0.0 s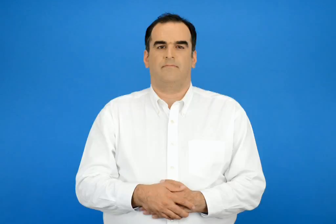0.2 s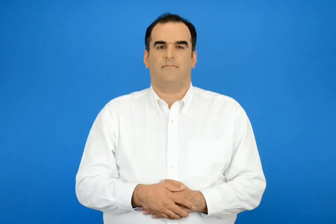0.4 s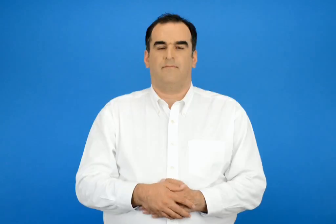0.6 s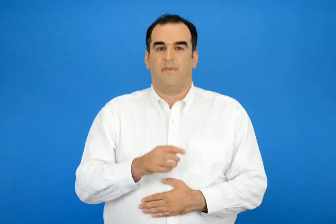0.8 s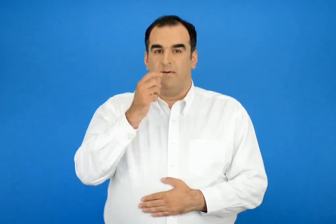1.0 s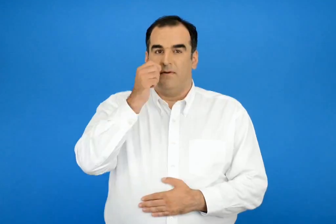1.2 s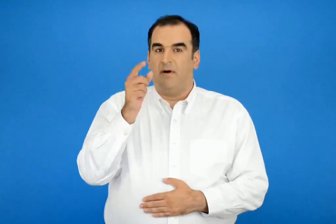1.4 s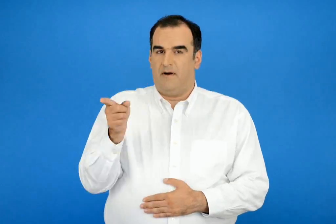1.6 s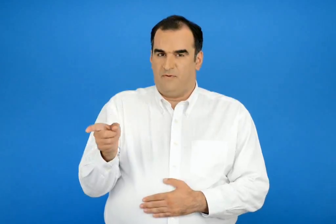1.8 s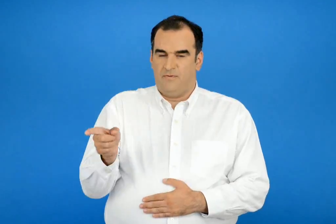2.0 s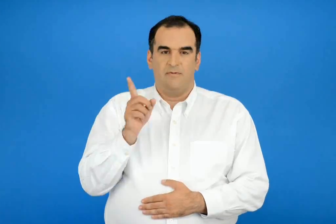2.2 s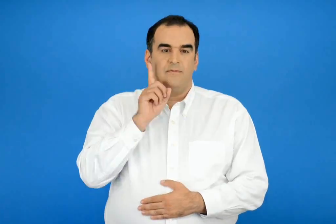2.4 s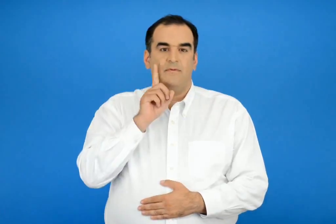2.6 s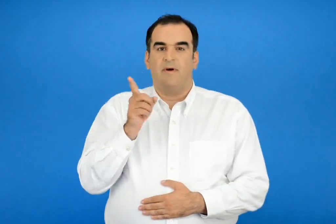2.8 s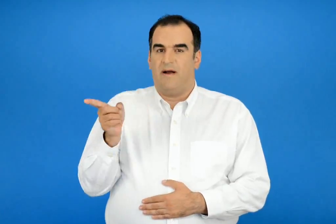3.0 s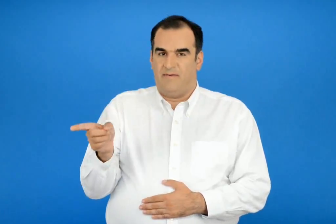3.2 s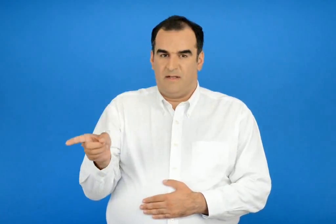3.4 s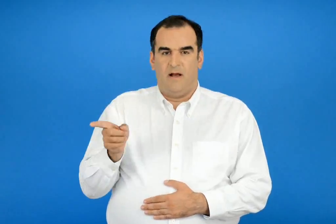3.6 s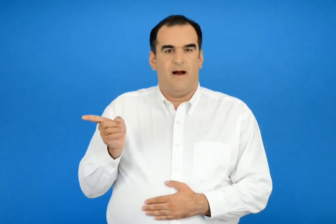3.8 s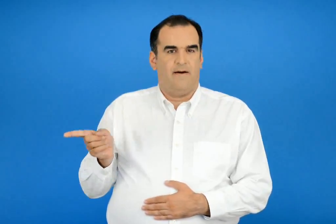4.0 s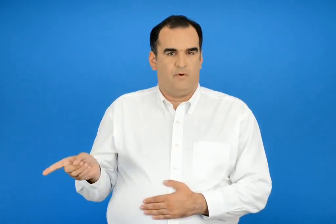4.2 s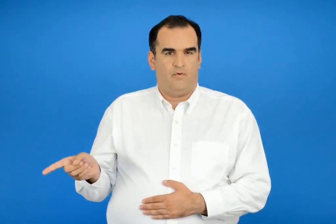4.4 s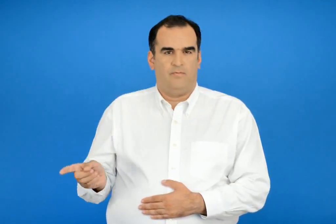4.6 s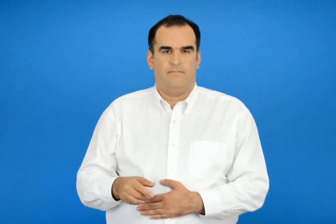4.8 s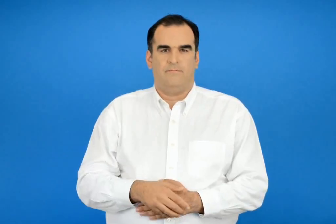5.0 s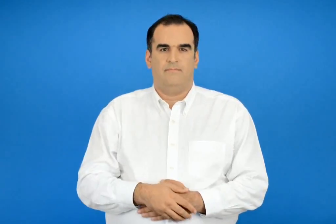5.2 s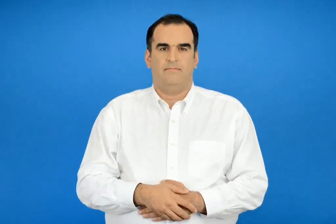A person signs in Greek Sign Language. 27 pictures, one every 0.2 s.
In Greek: αυτός αυτή αυτό
